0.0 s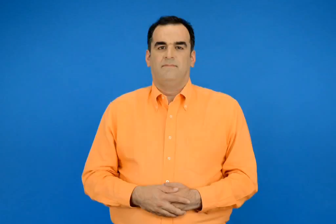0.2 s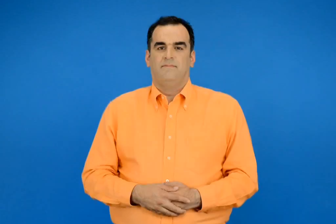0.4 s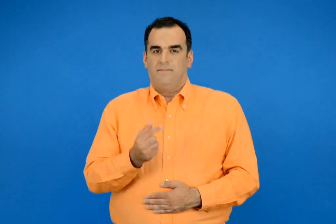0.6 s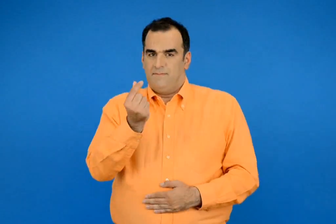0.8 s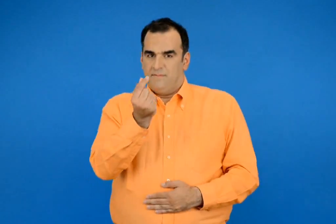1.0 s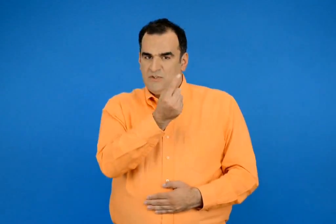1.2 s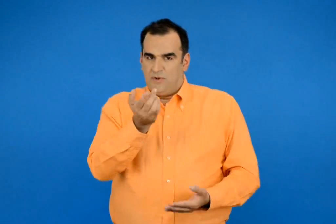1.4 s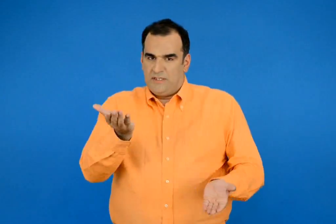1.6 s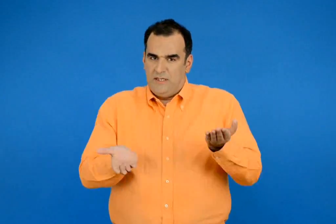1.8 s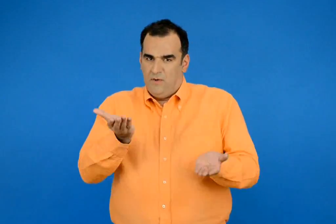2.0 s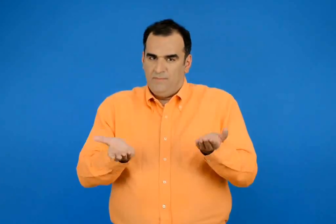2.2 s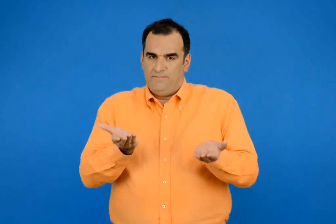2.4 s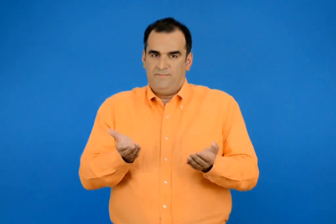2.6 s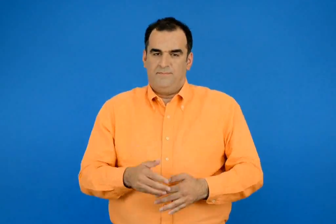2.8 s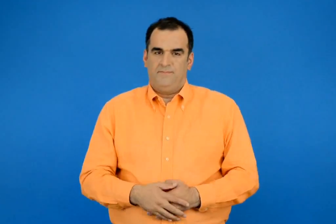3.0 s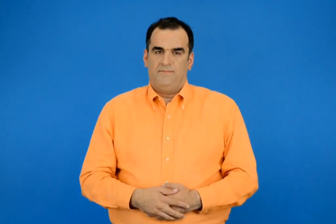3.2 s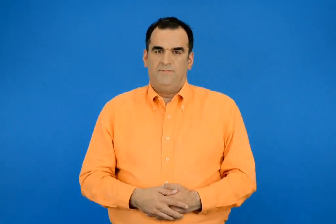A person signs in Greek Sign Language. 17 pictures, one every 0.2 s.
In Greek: μισό κιλό
